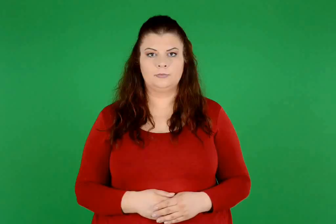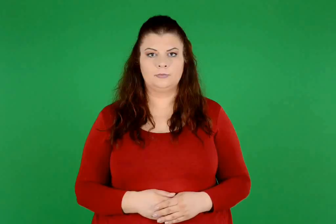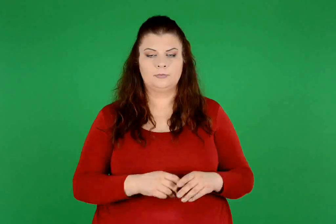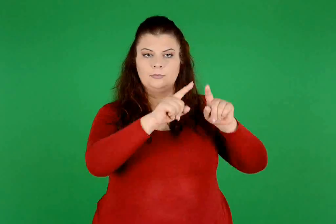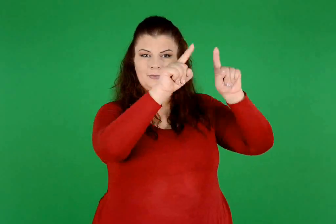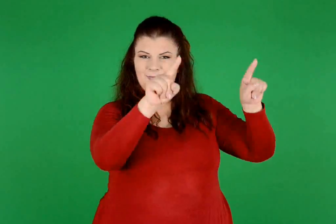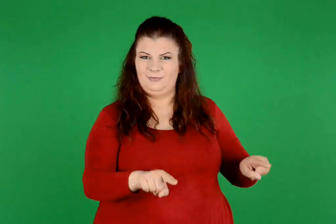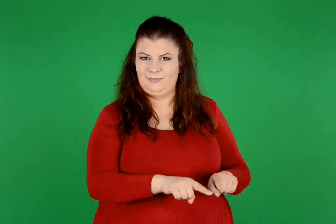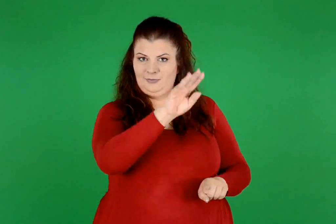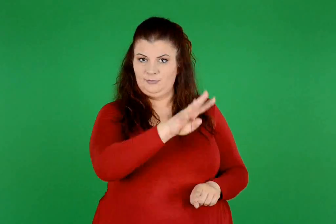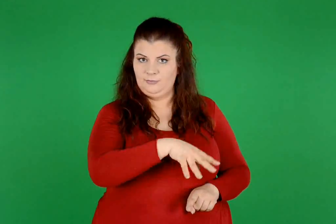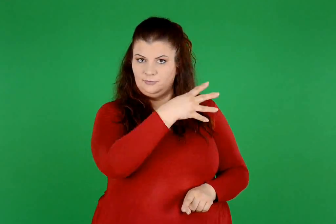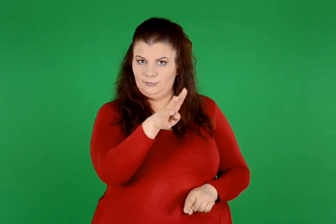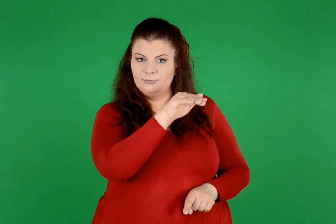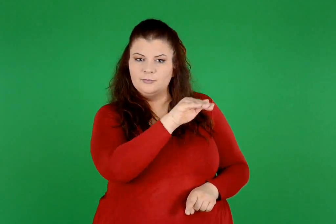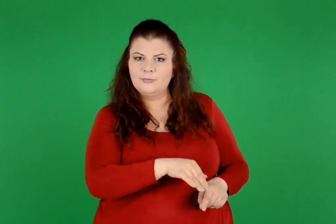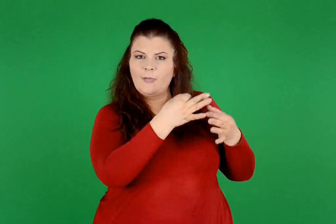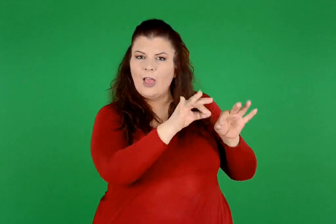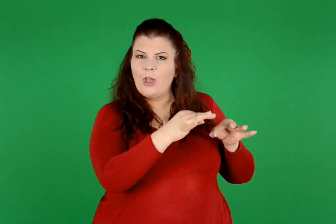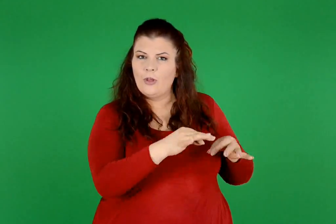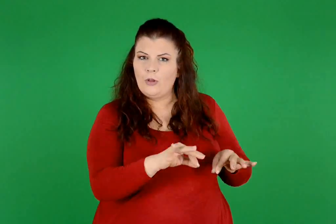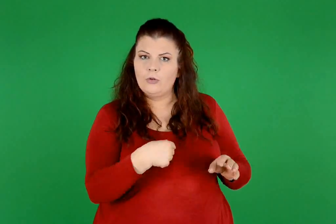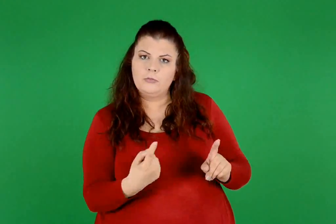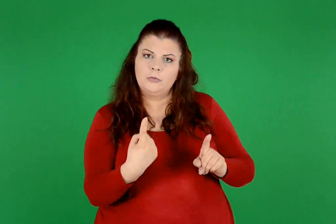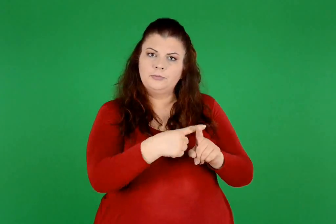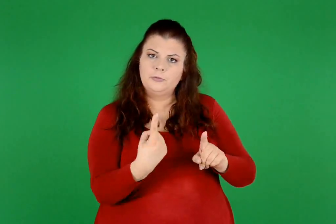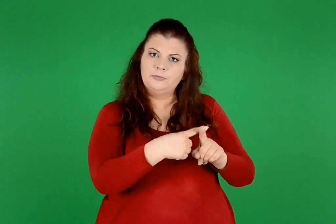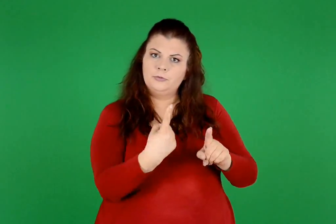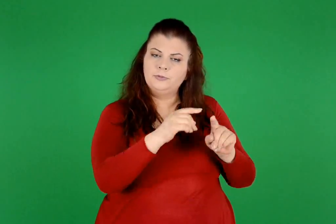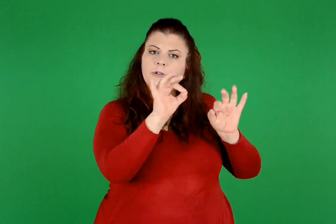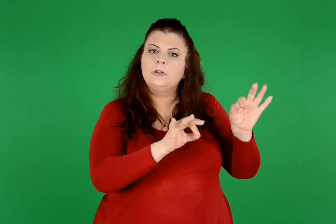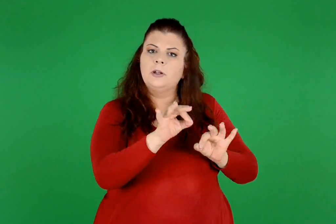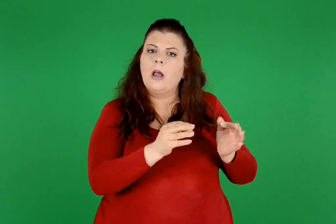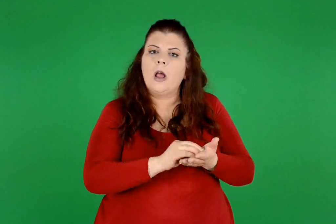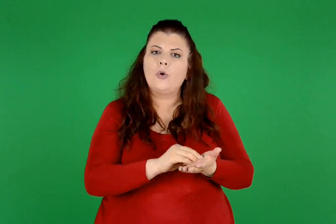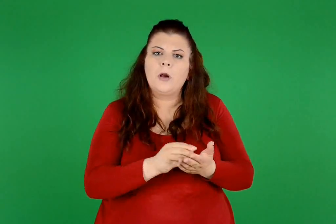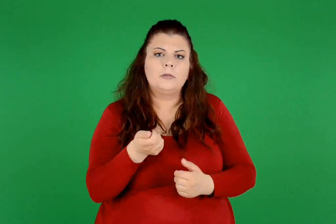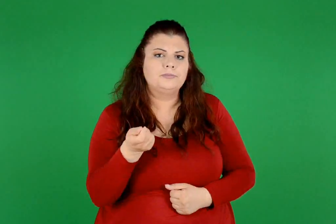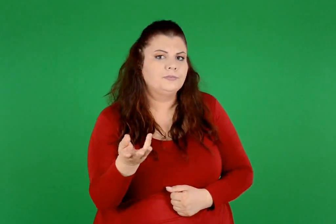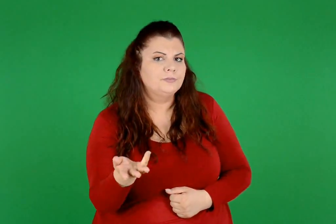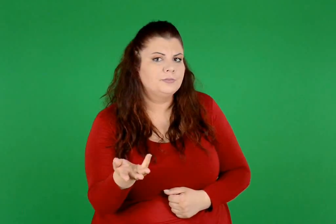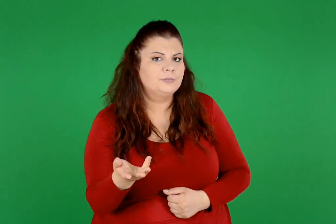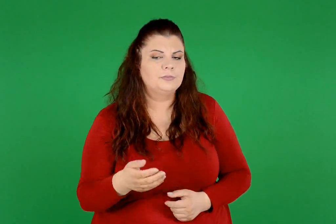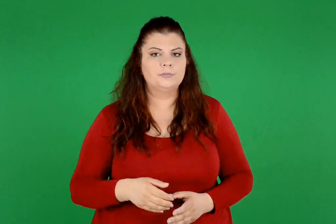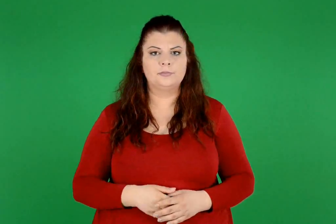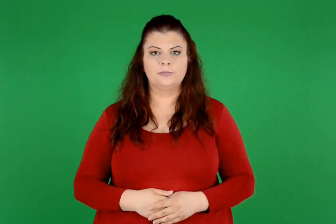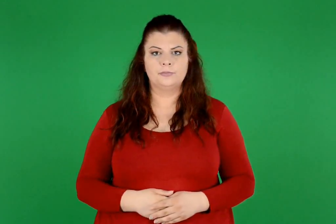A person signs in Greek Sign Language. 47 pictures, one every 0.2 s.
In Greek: πόσα σχήματα ακόμη μπορούμε να τοποθετήσουμε στον πίνακα ;
